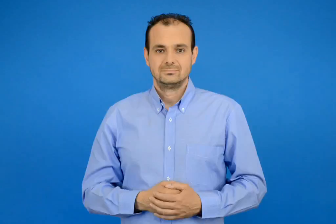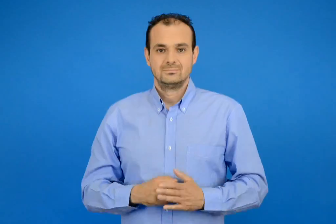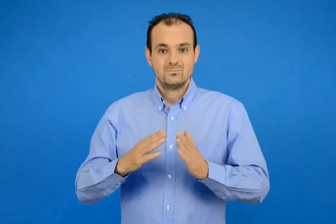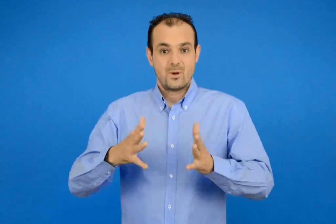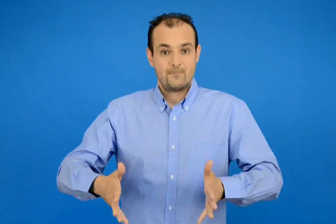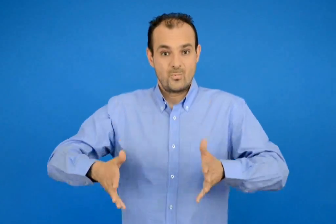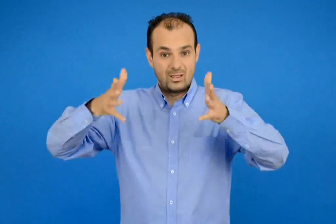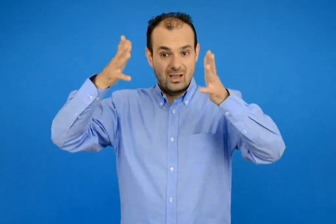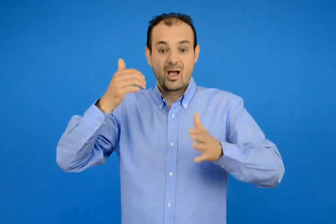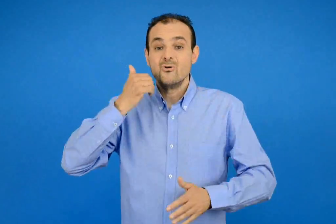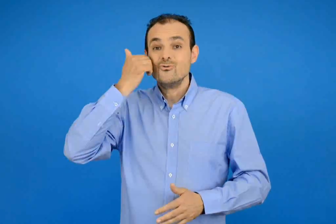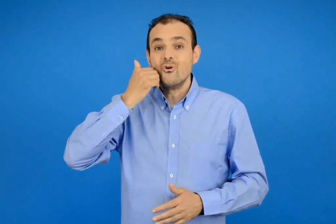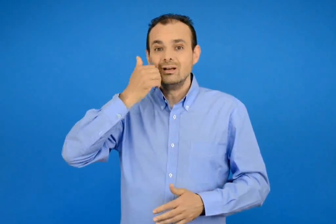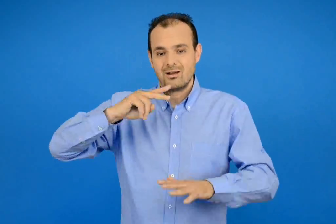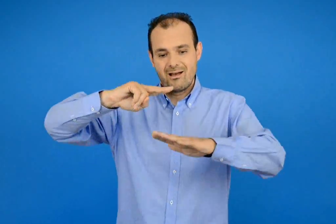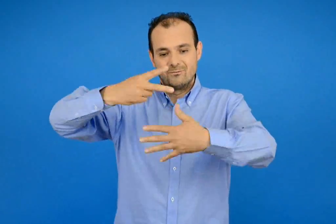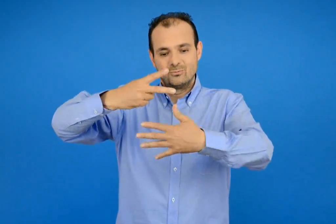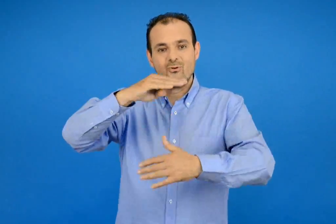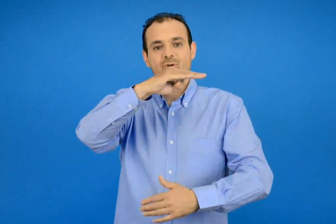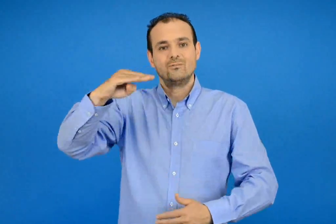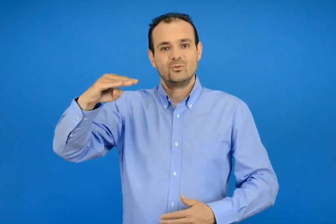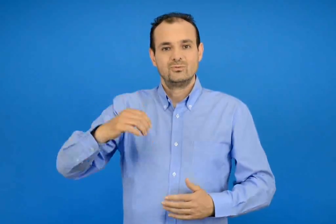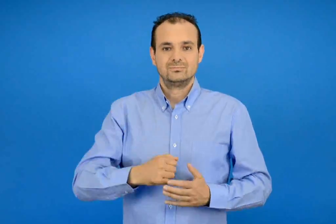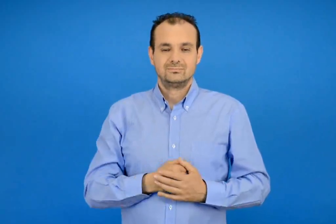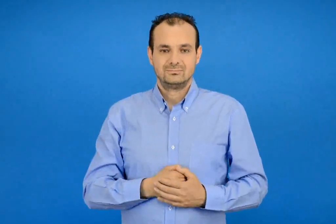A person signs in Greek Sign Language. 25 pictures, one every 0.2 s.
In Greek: τον 7ο όροφο στην κόκκινη πολυκατοικία
